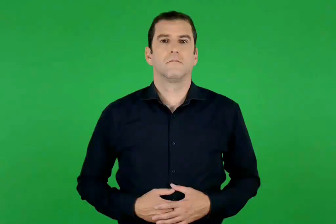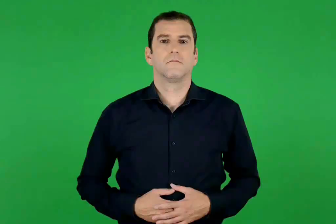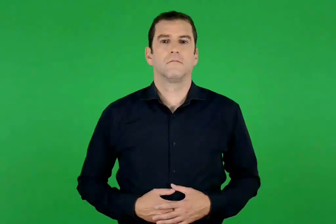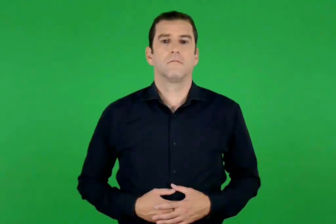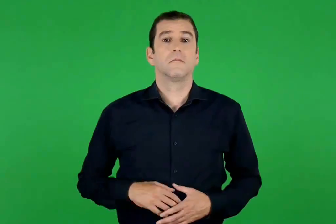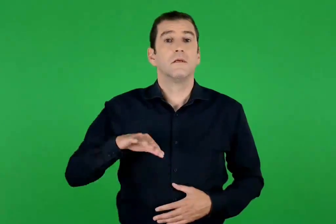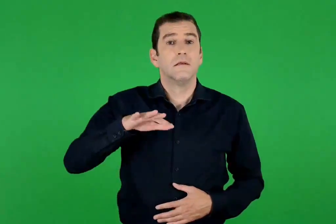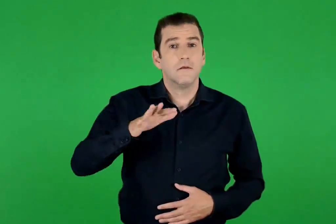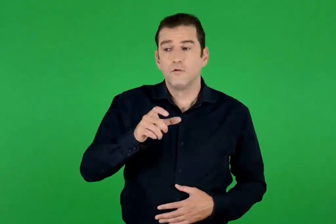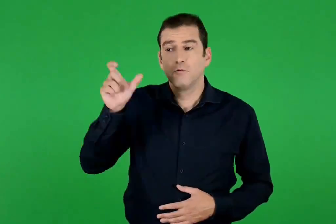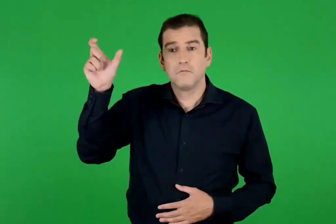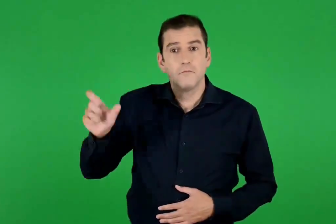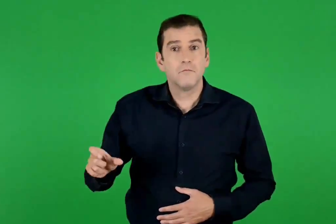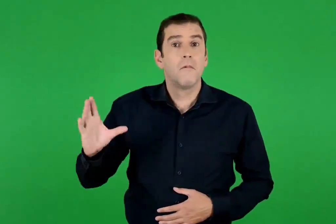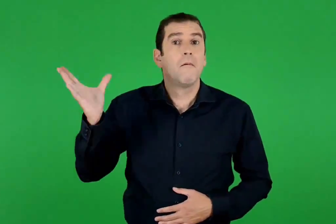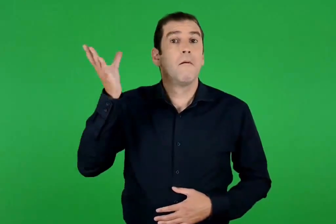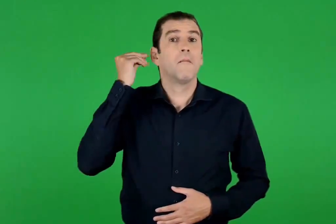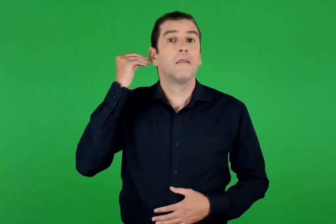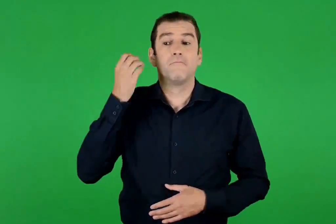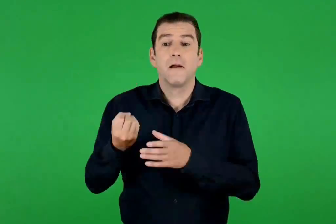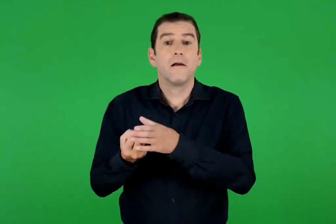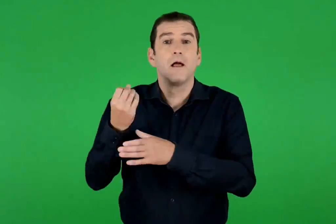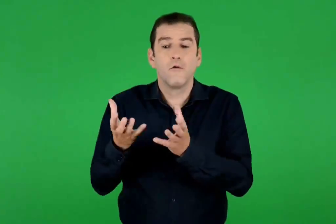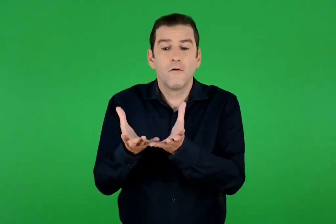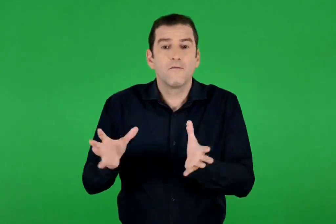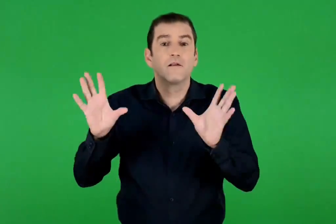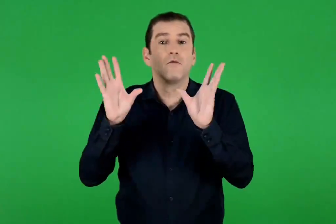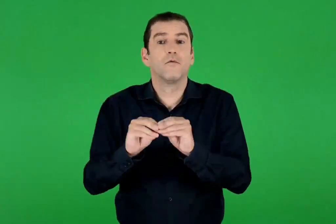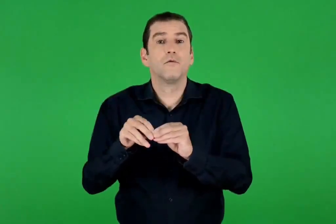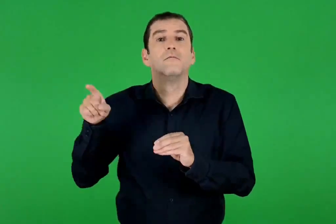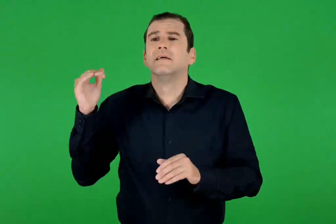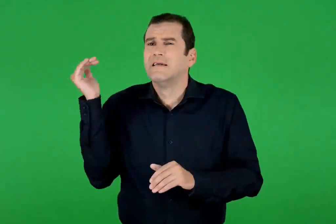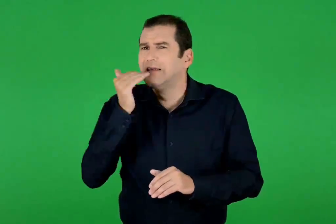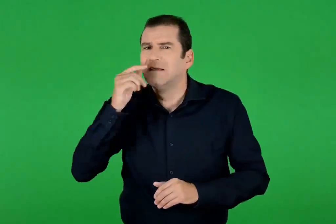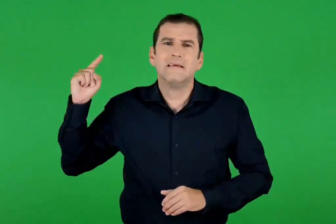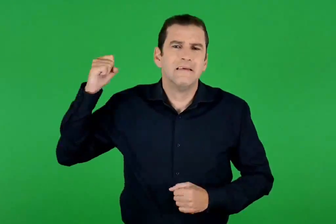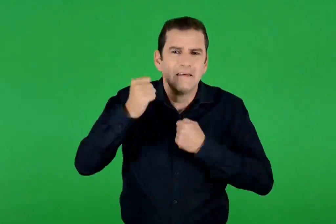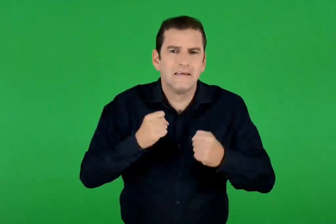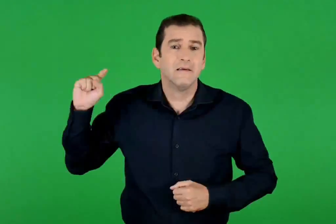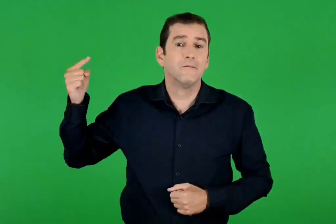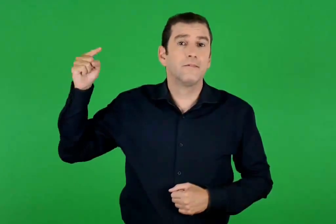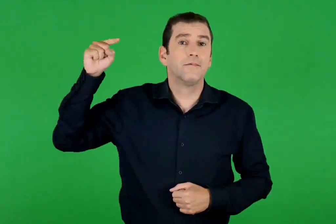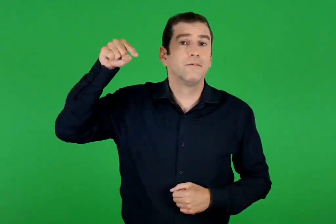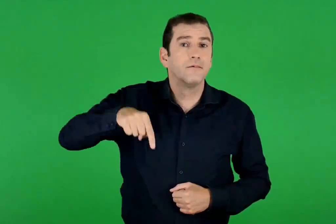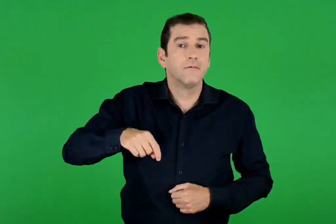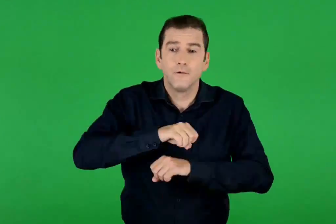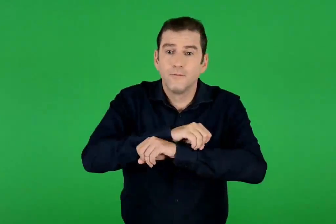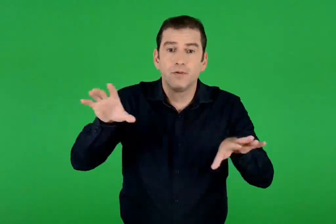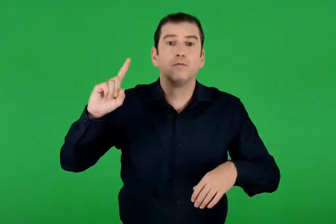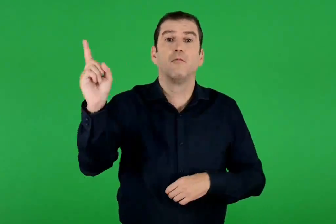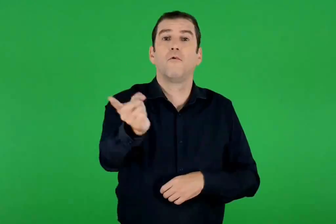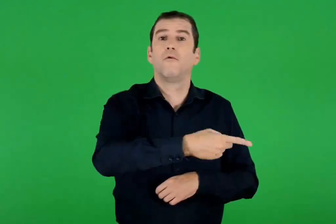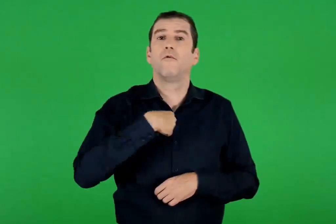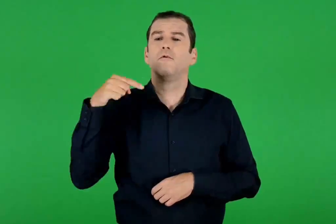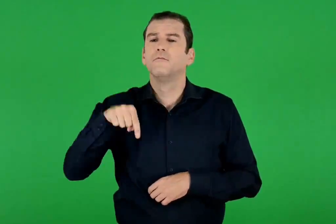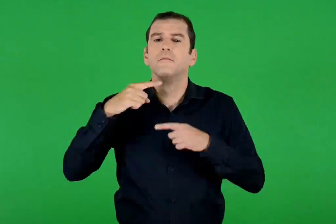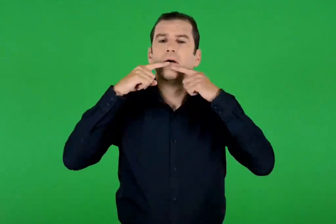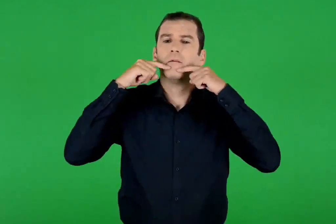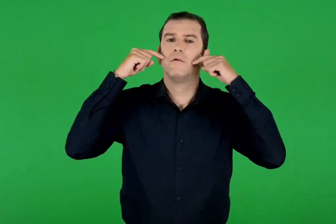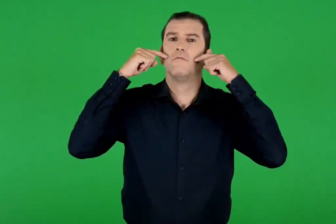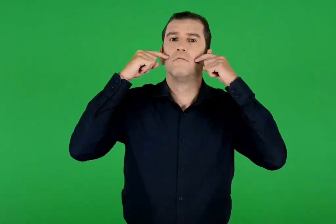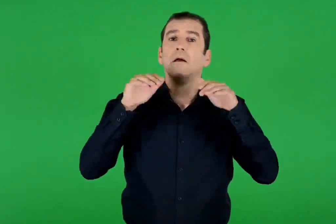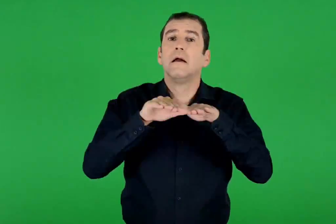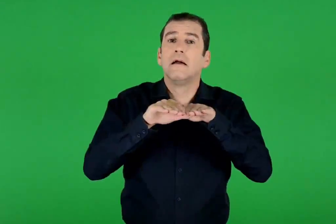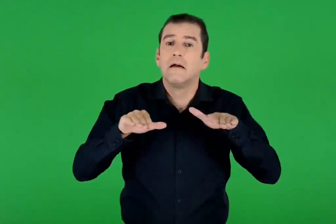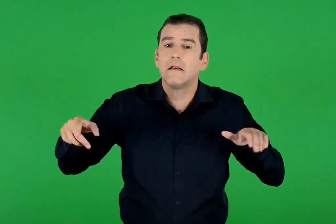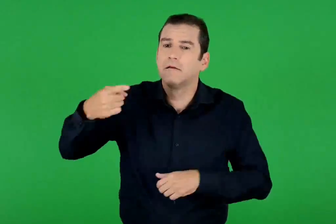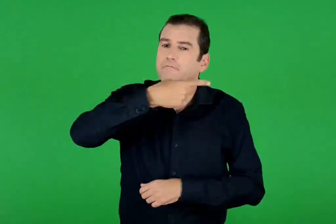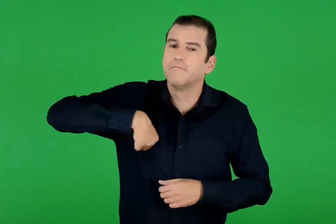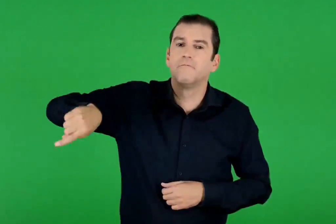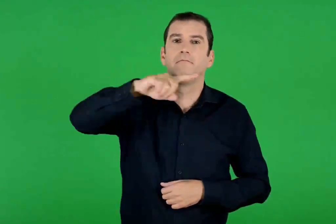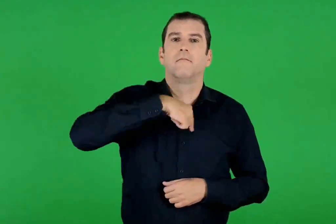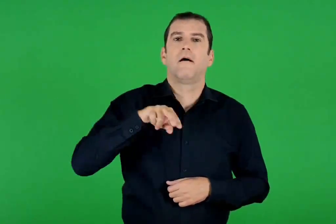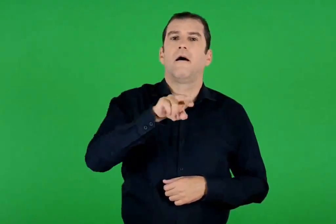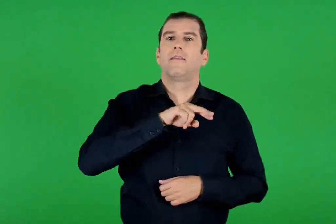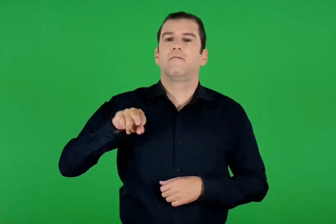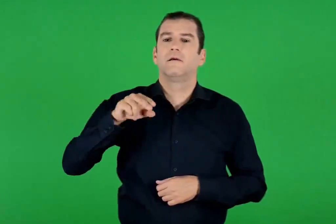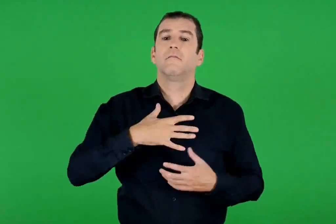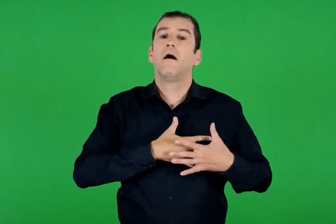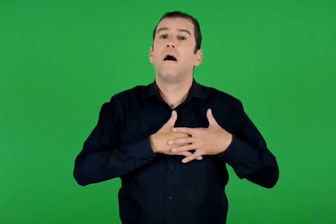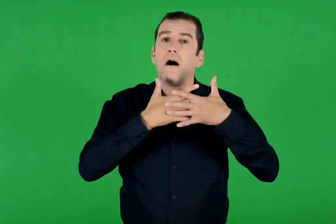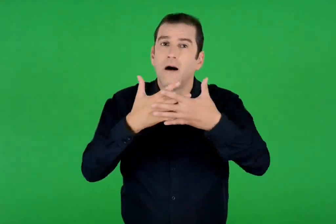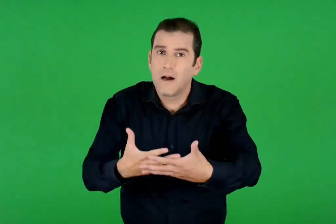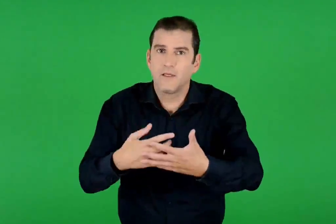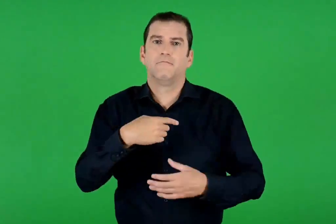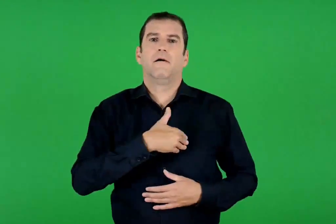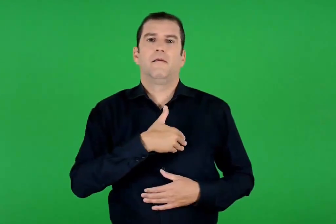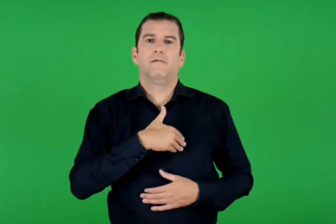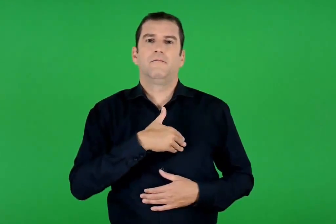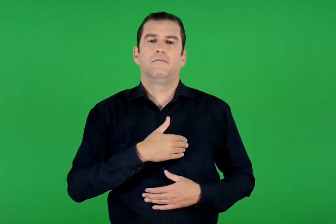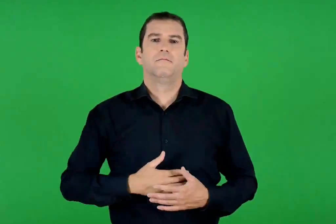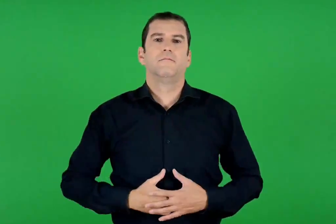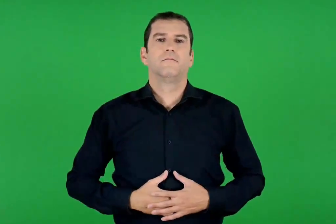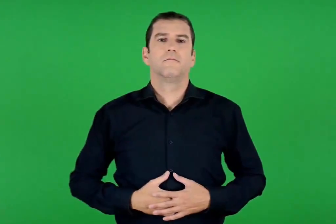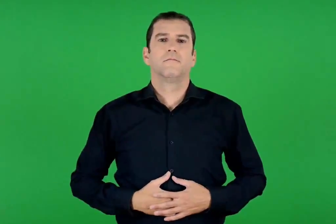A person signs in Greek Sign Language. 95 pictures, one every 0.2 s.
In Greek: ίσως να άκουσε το μήνυμα της φάτνης κι έτρεξε να έρθει τόσο βιαστικά , να πει σε όλους μας με αυτό το χαμογέλιο ειρήνη , αδέλφια , κι αγάπη στην καρδιά
